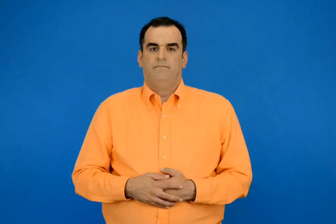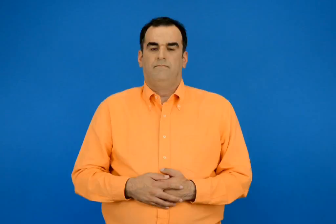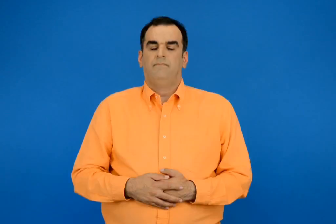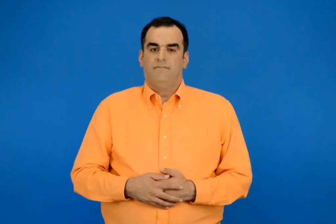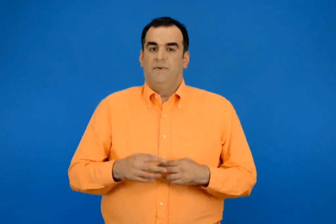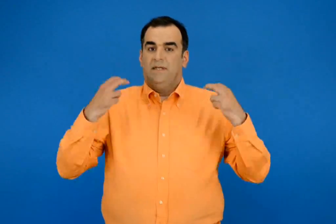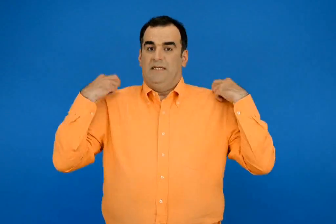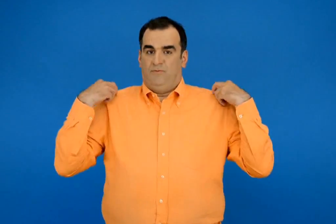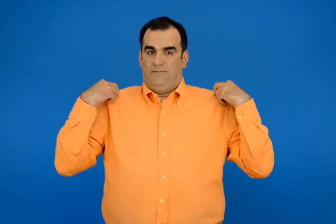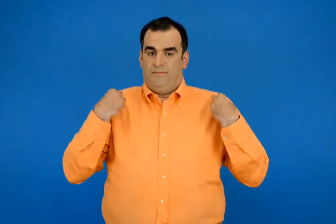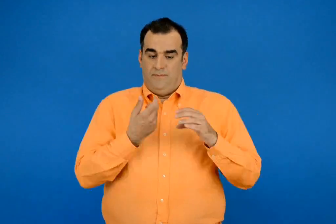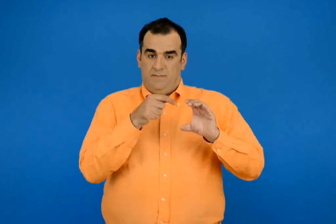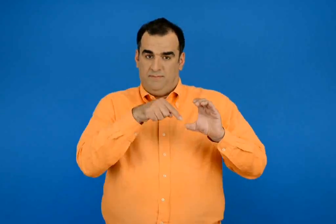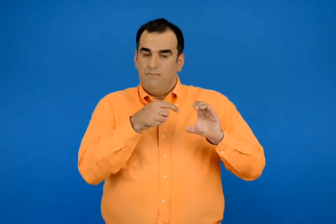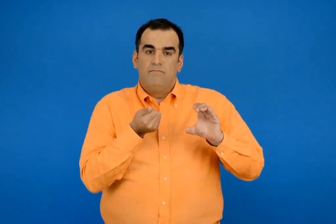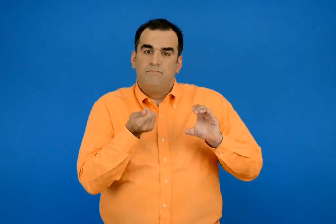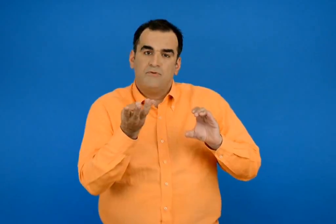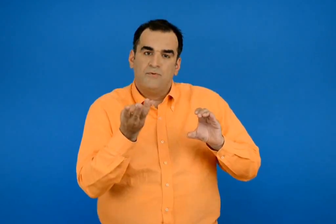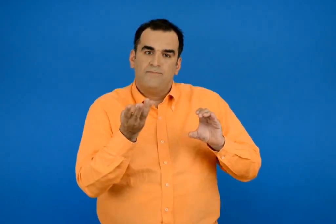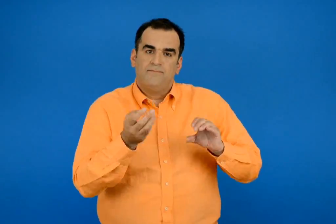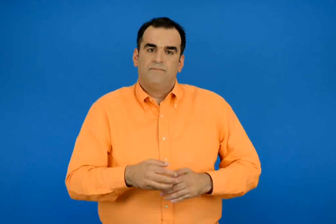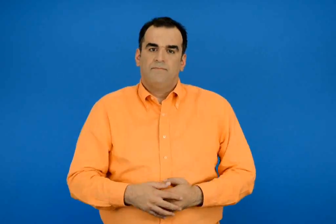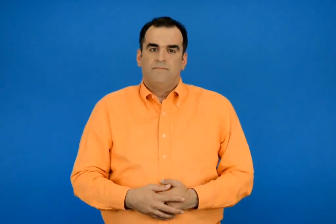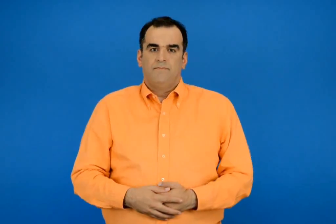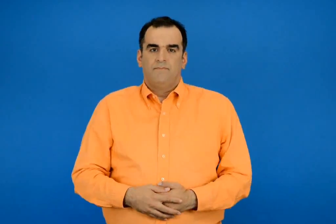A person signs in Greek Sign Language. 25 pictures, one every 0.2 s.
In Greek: ποσά χρήματα έχει ο χρηστός ;
